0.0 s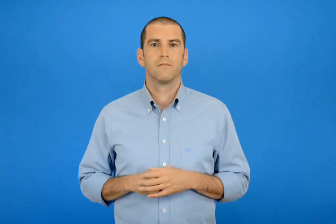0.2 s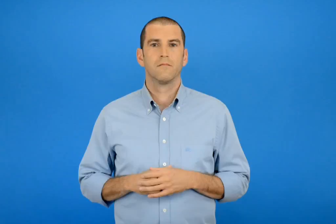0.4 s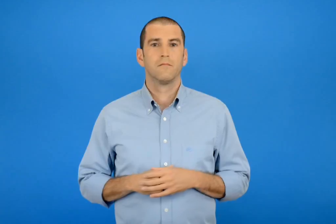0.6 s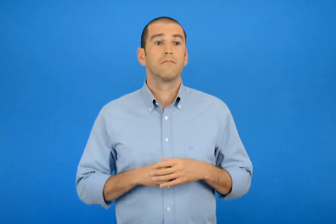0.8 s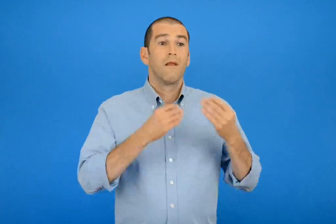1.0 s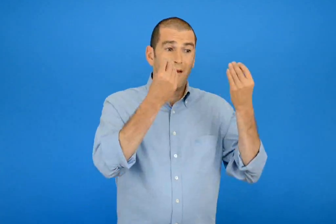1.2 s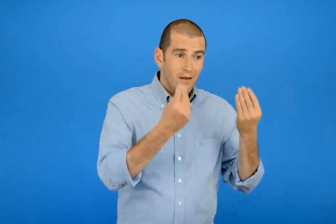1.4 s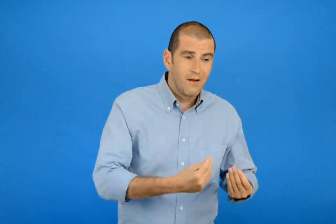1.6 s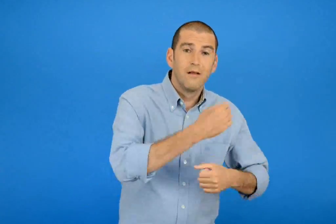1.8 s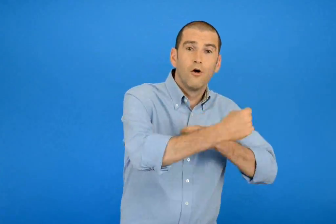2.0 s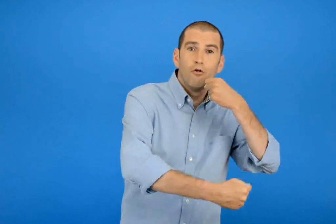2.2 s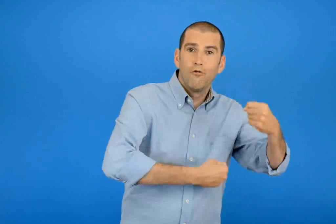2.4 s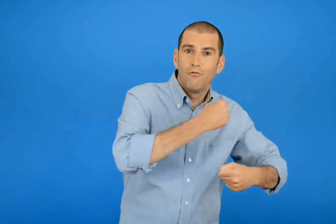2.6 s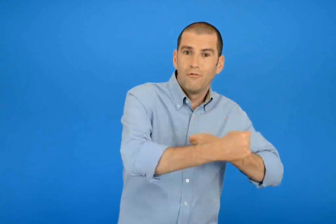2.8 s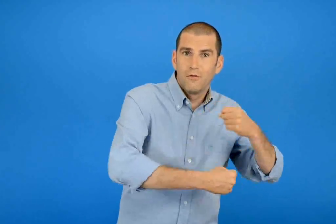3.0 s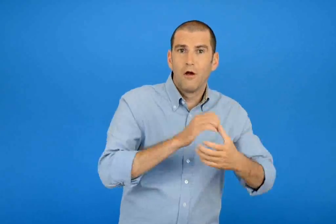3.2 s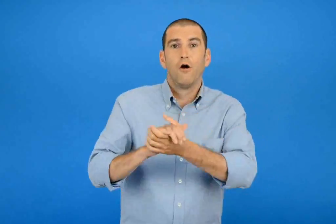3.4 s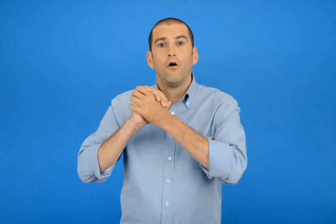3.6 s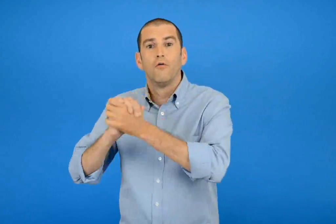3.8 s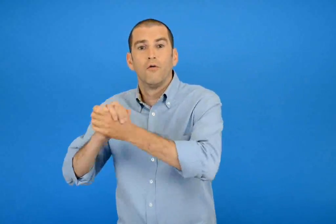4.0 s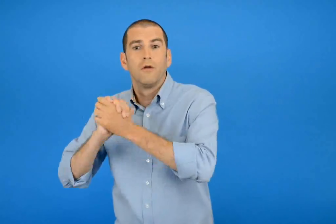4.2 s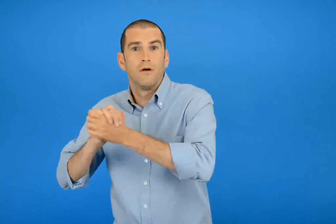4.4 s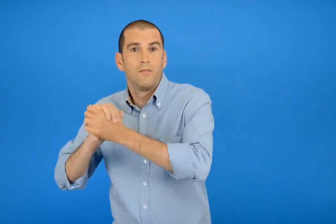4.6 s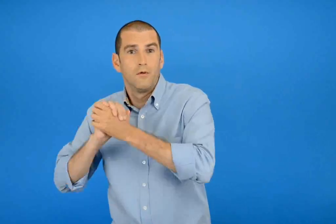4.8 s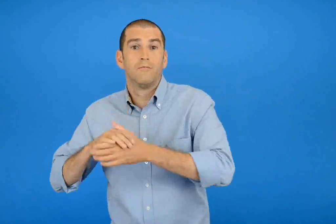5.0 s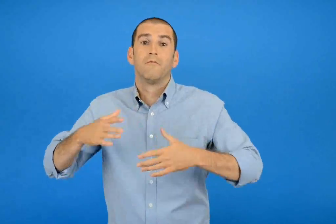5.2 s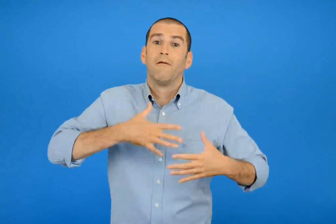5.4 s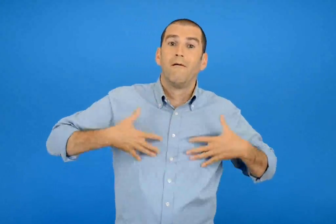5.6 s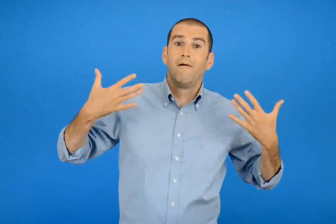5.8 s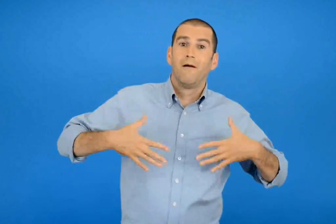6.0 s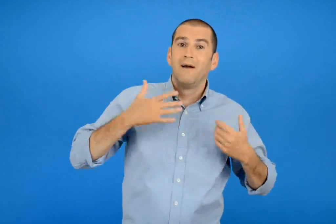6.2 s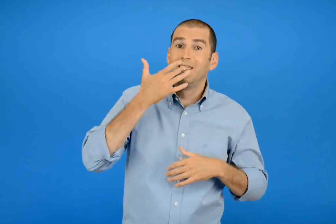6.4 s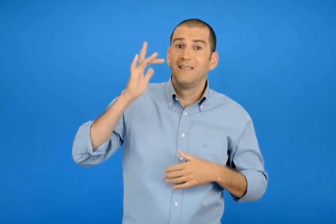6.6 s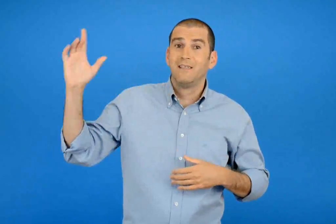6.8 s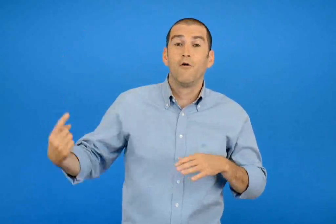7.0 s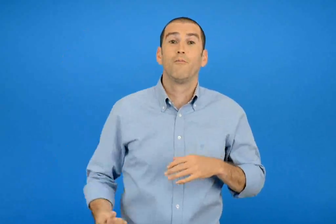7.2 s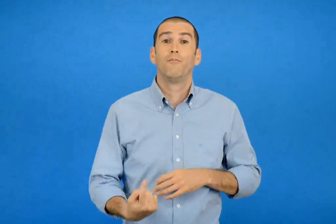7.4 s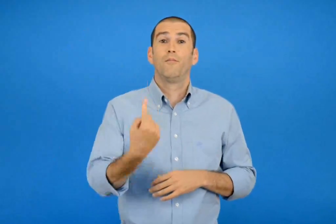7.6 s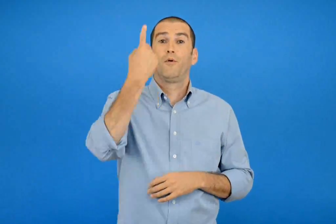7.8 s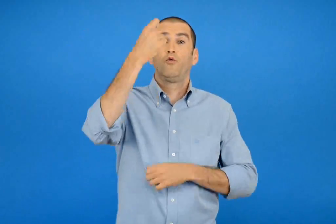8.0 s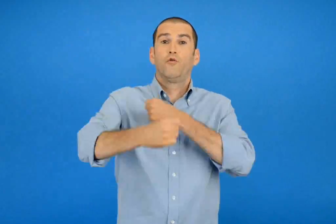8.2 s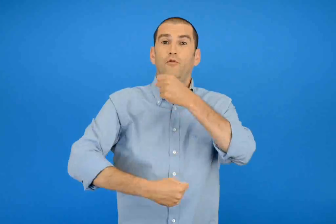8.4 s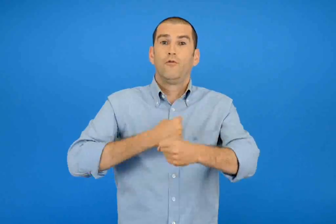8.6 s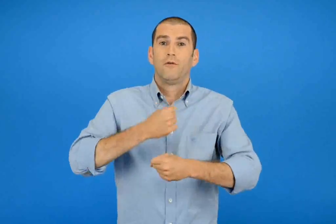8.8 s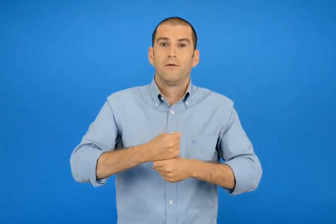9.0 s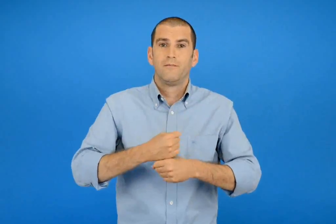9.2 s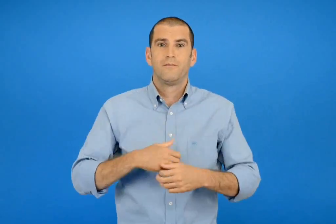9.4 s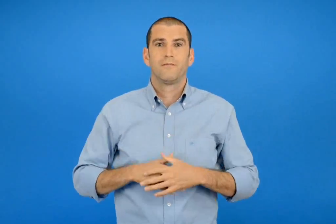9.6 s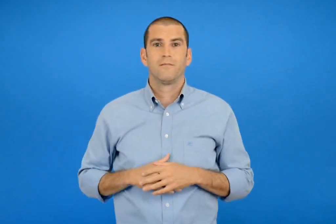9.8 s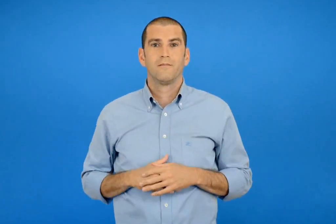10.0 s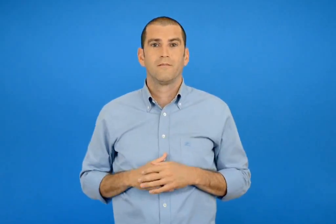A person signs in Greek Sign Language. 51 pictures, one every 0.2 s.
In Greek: καλή χρονιά χρόνια πολλά χαρούμενη χρυσή πρωτοχρονιά
